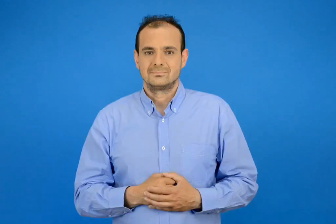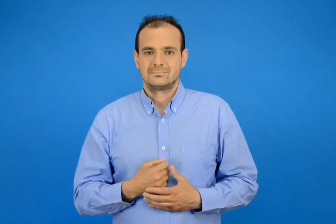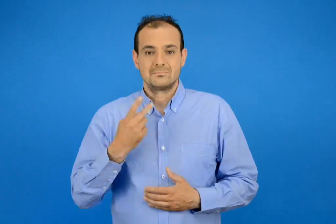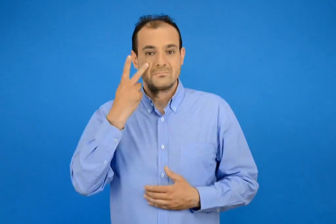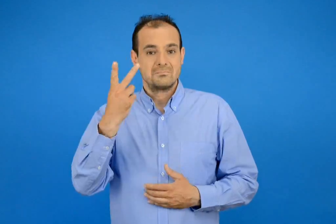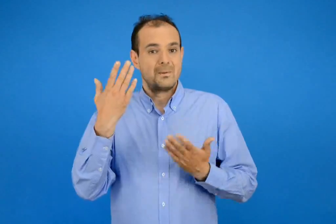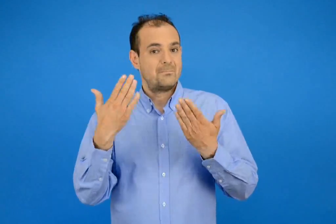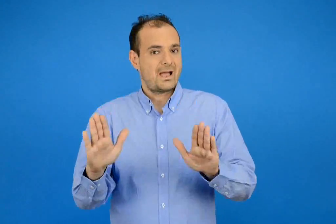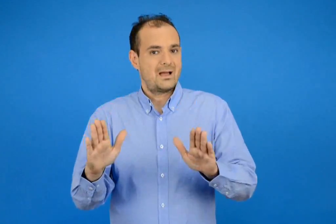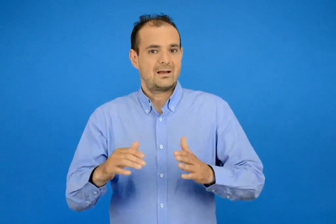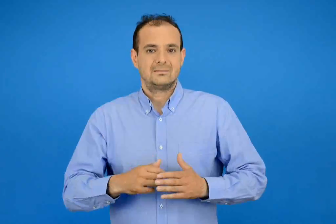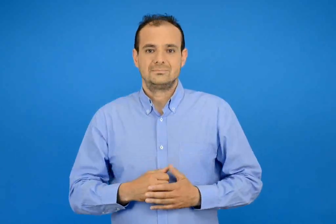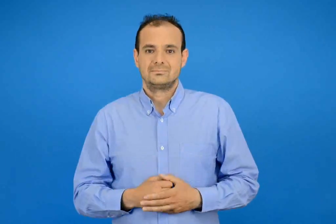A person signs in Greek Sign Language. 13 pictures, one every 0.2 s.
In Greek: είδα
